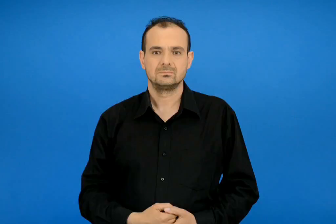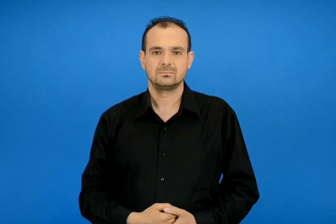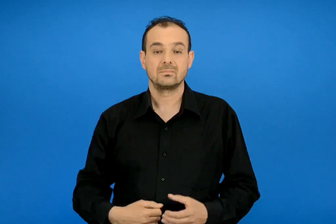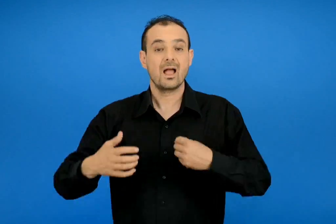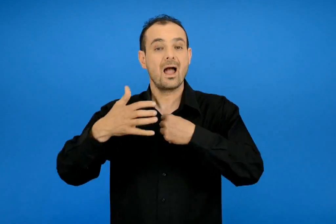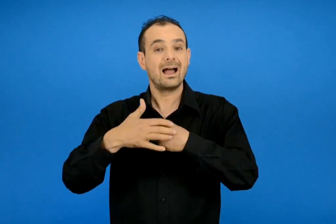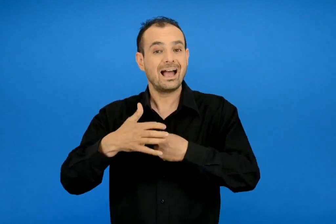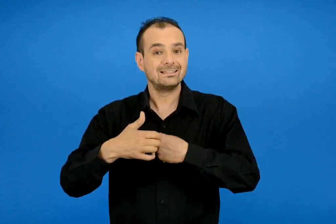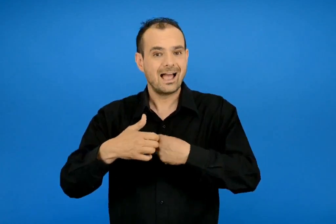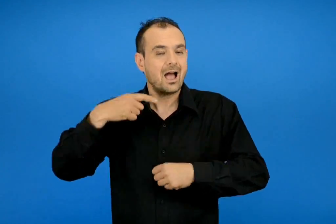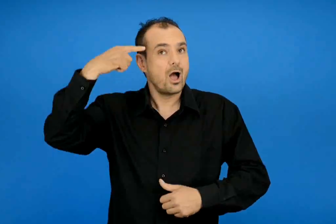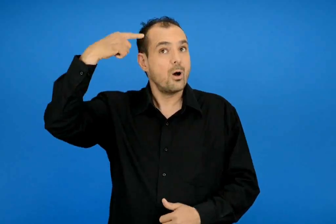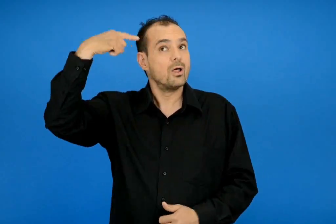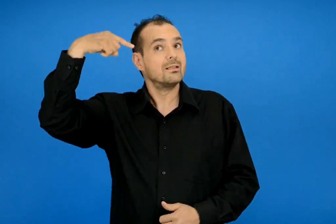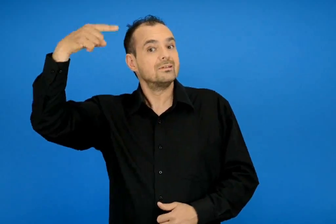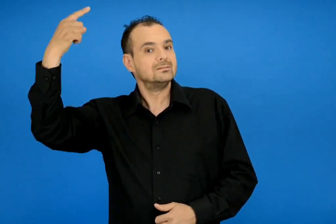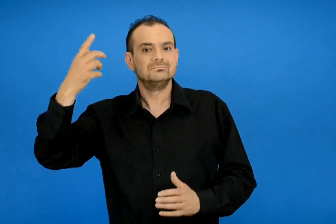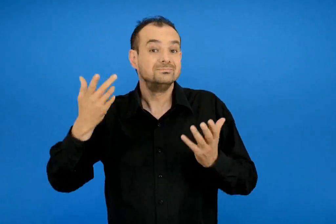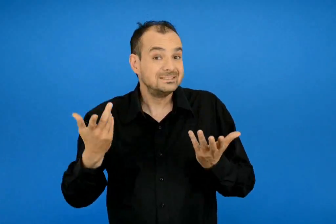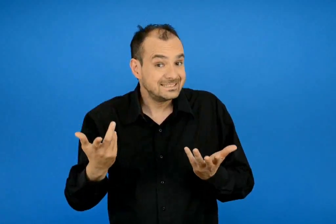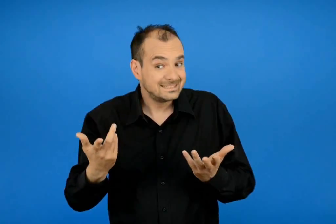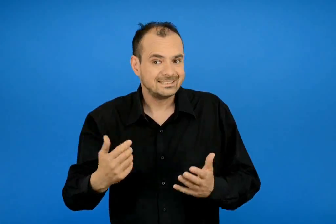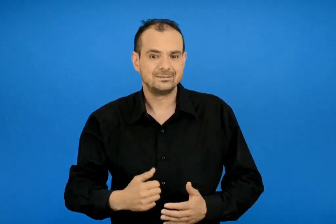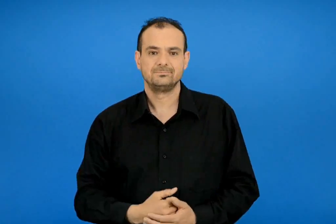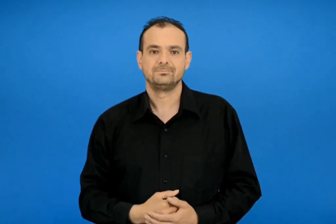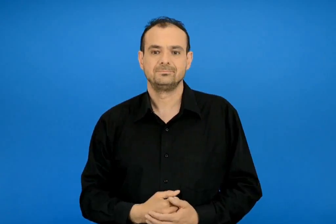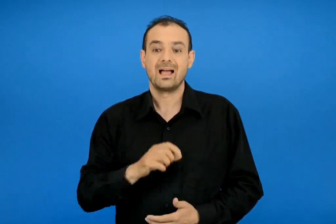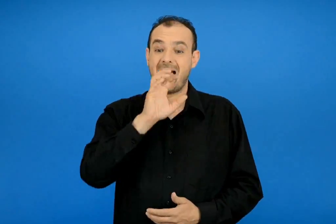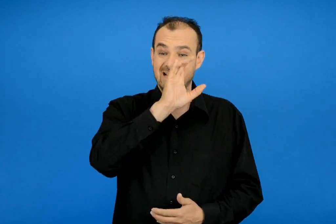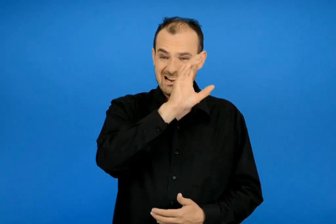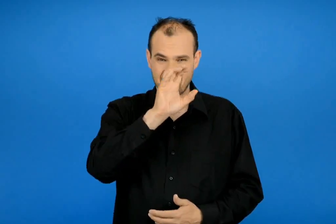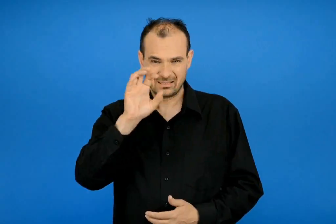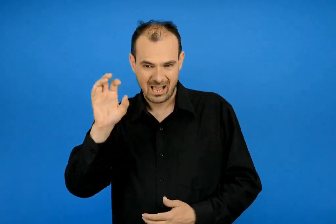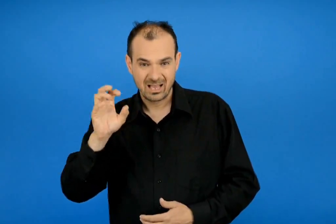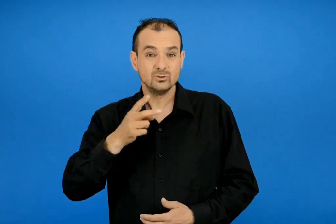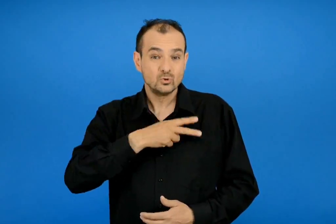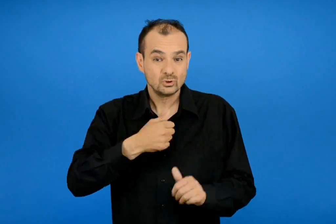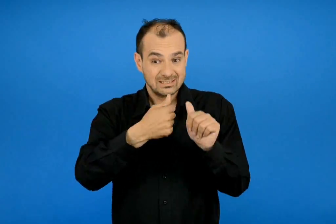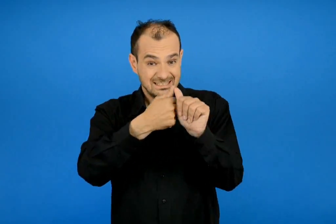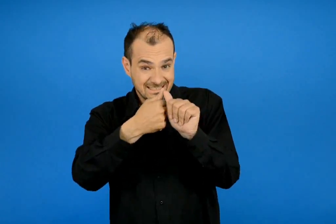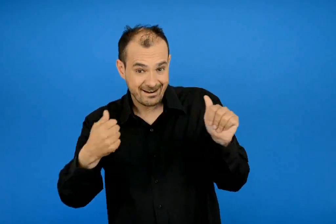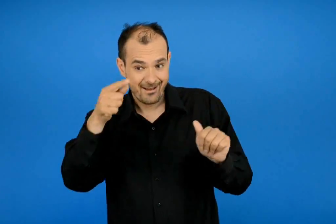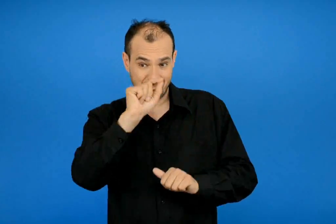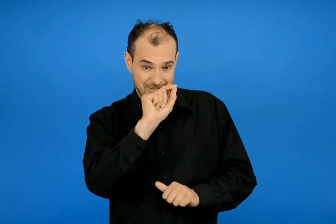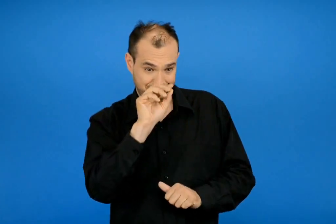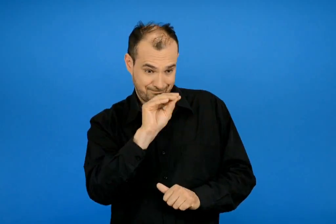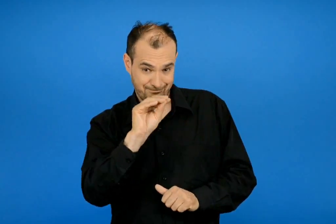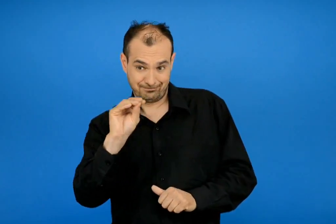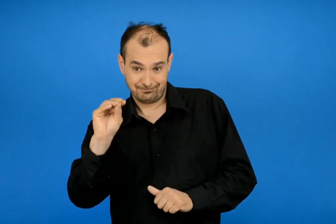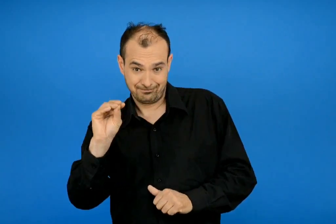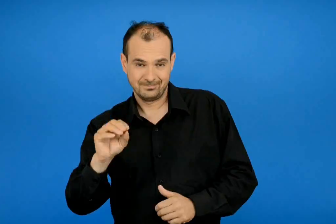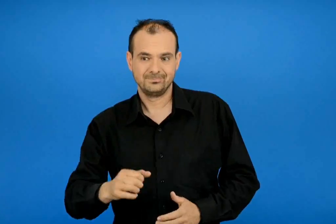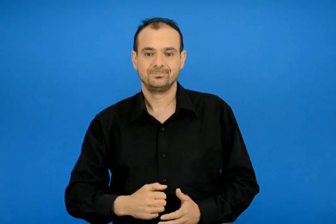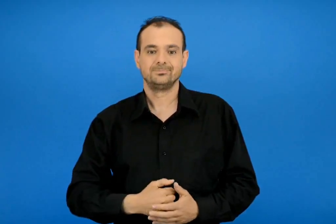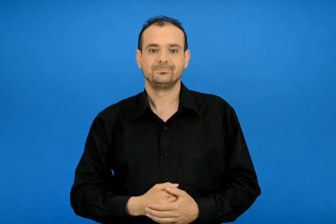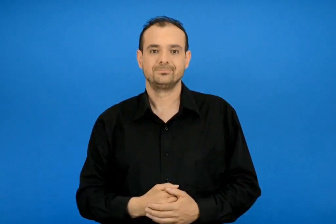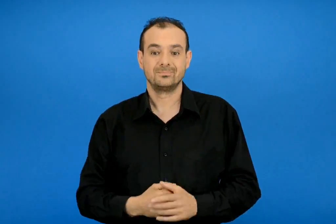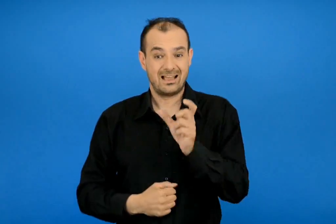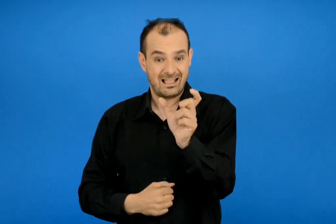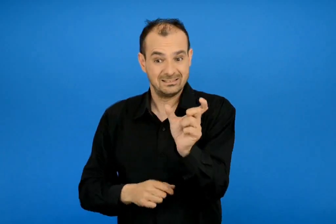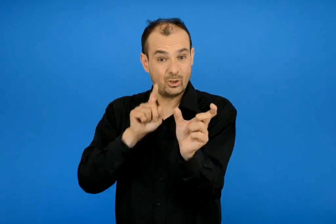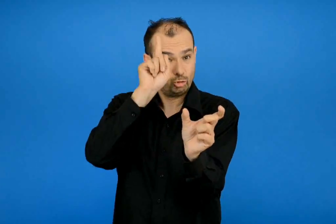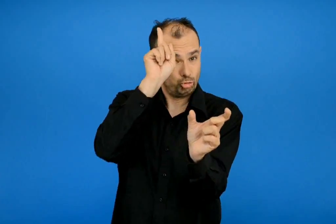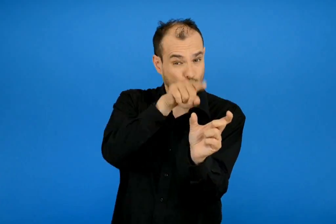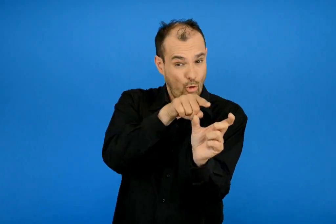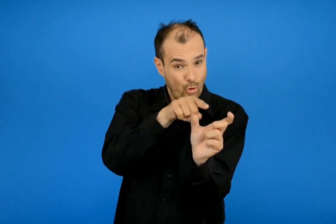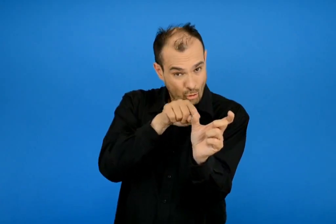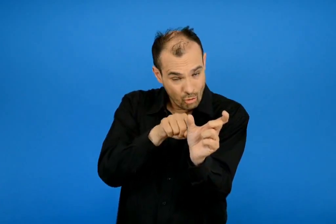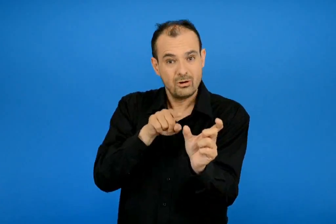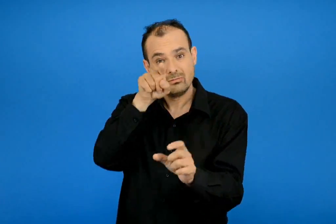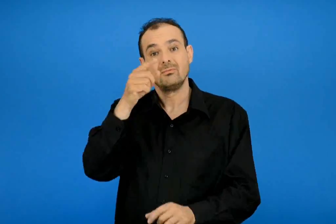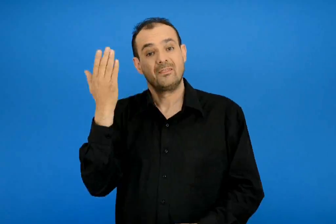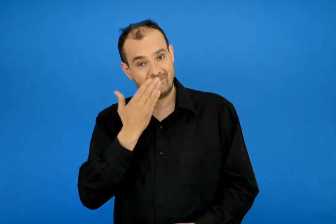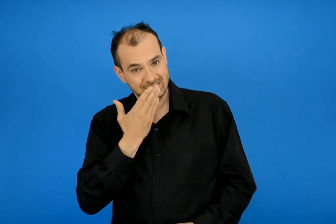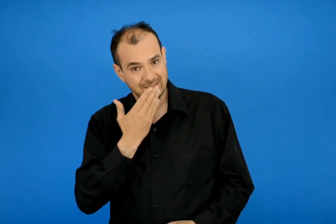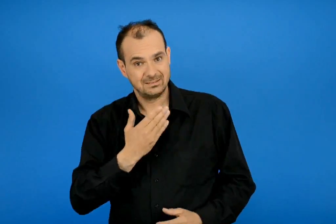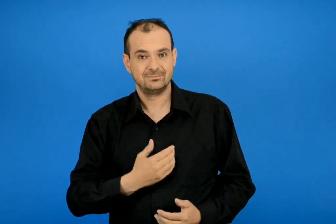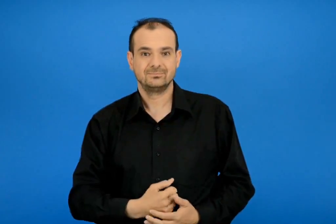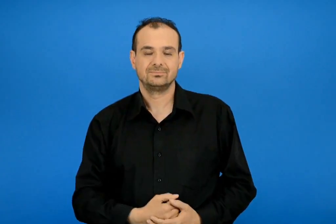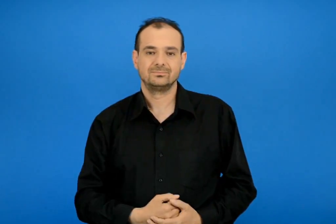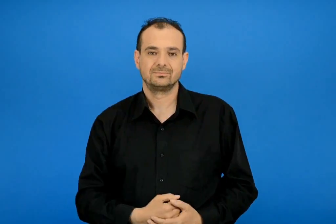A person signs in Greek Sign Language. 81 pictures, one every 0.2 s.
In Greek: τι ονειρεύεται η γάτα ; γράψε τα γράμματα στη σωστή σειρά βάλε τόνο στη λέξη και διάβασε
